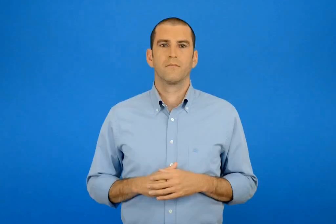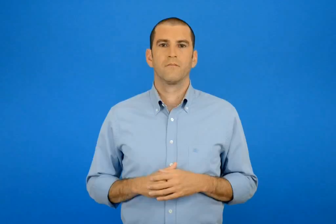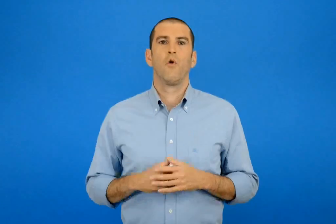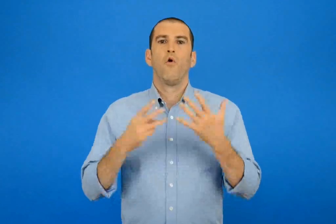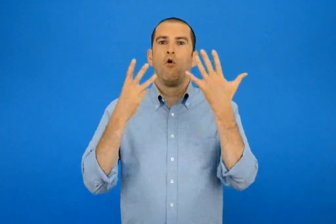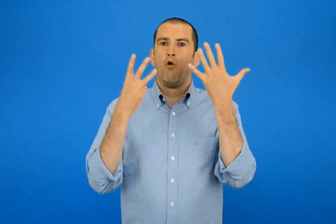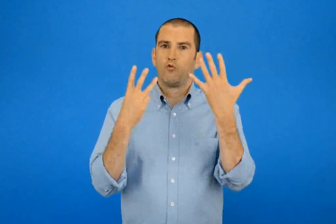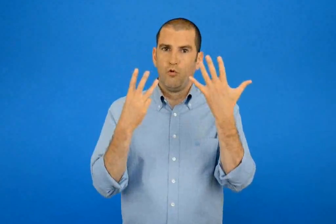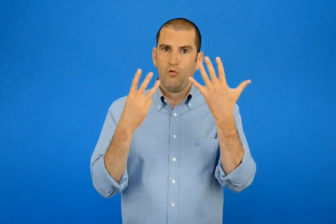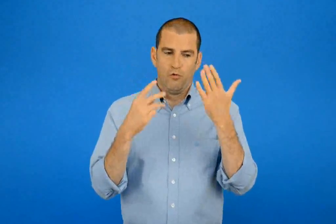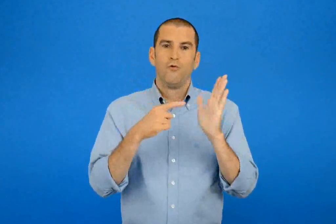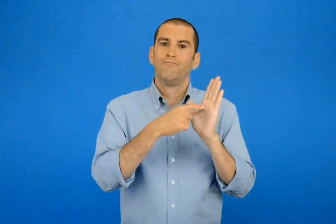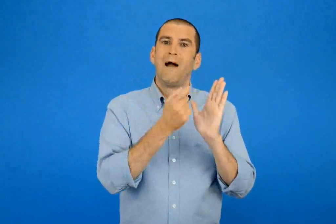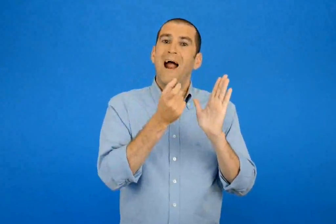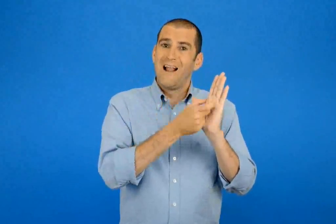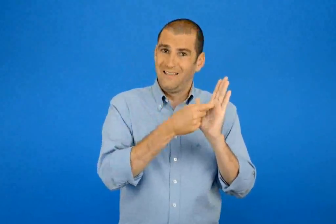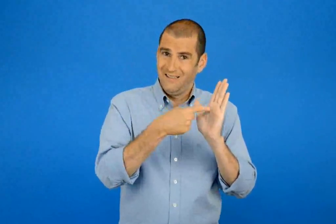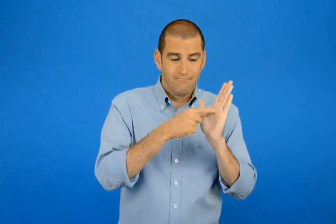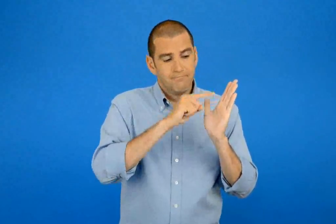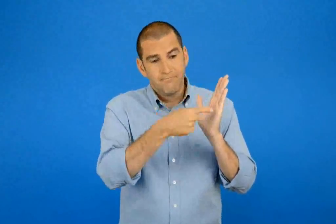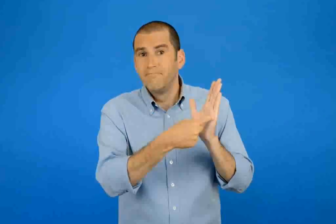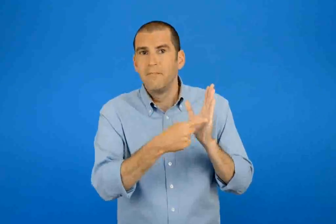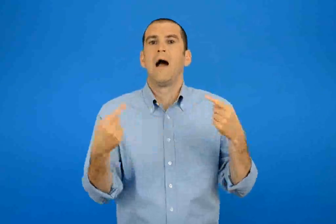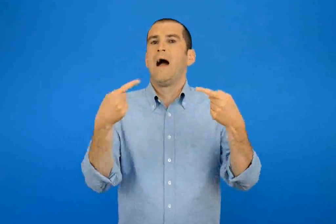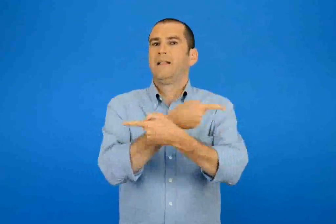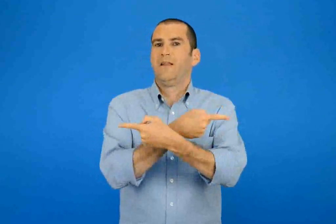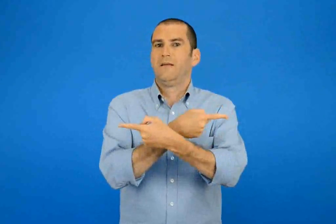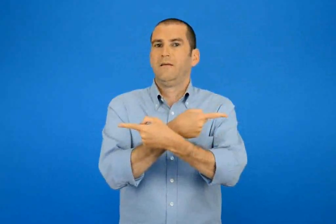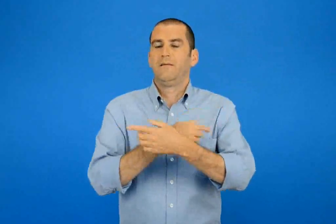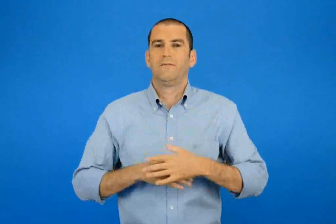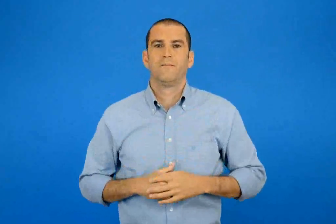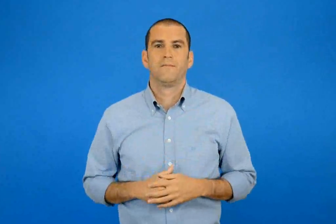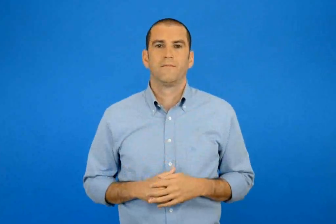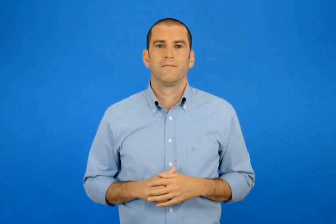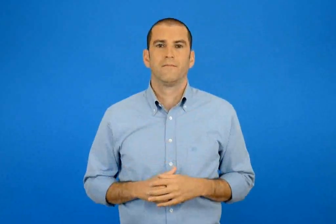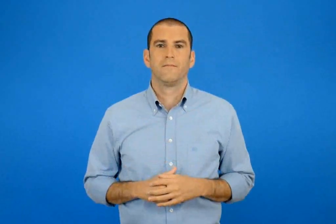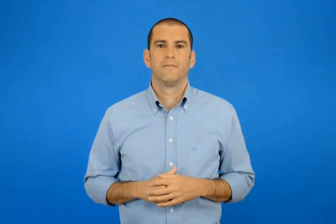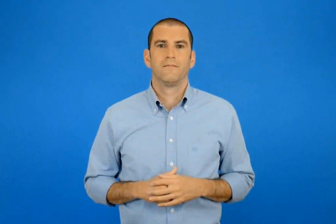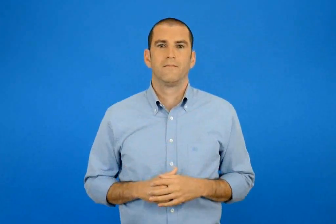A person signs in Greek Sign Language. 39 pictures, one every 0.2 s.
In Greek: 8 μια αντίθετη λέξη
